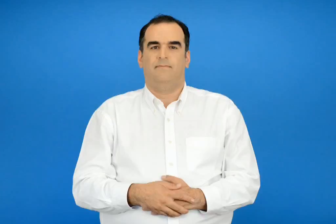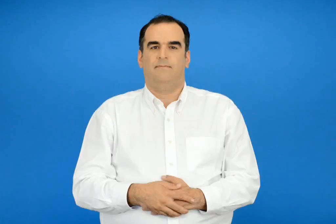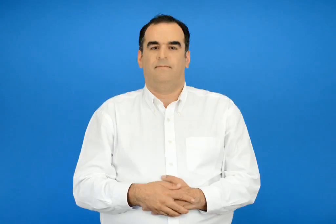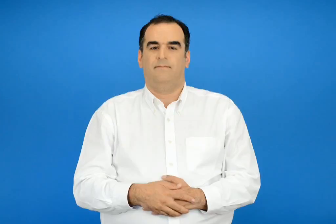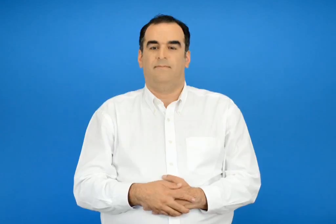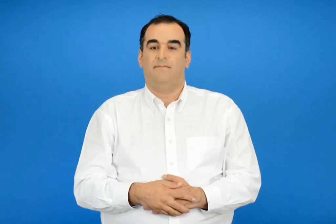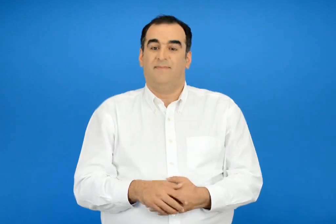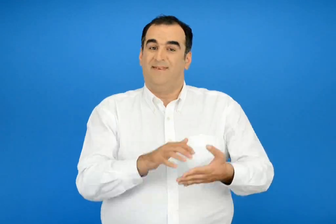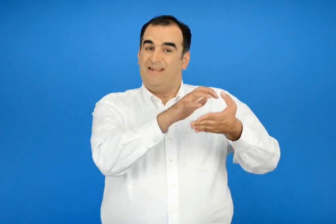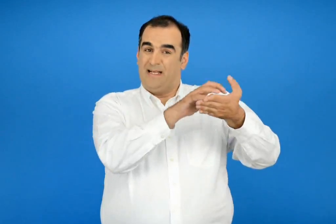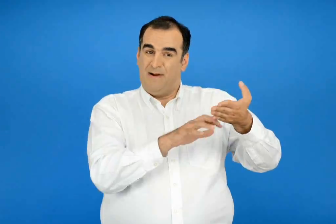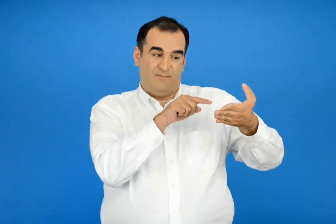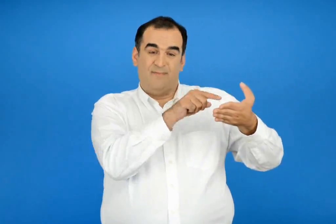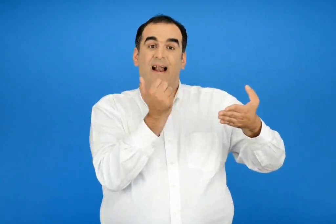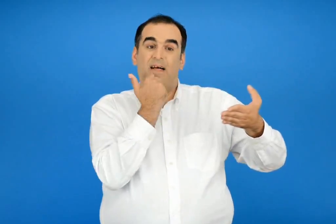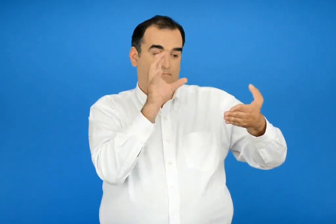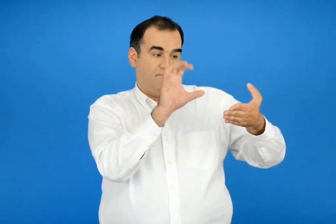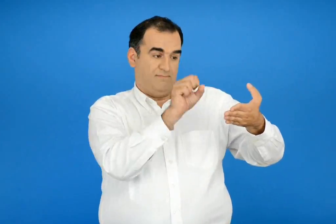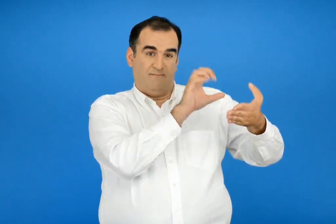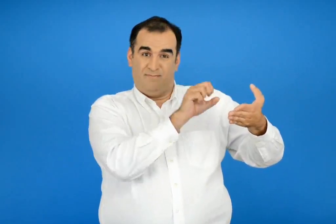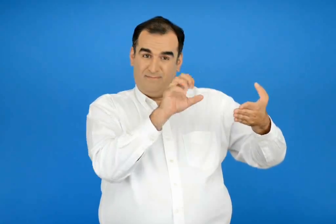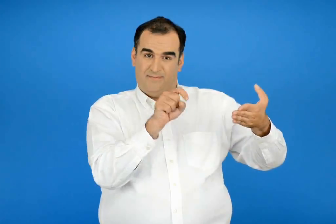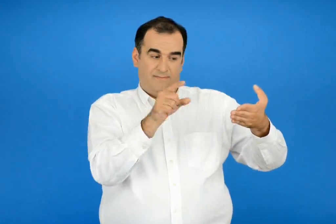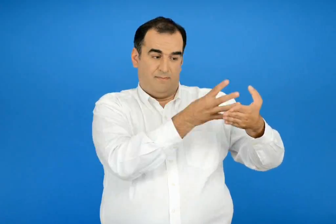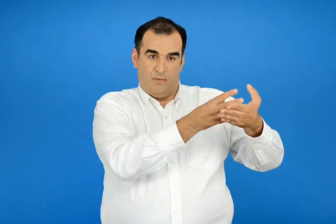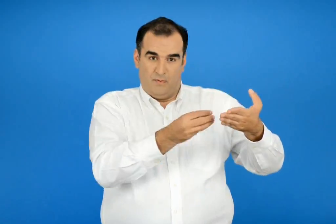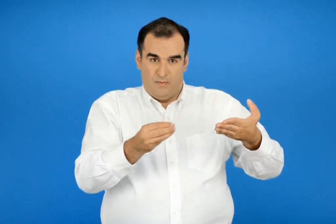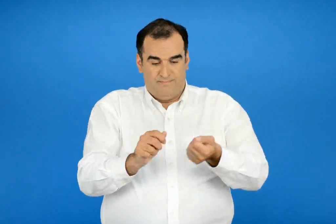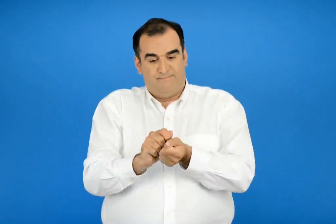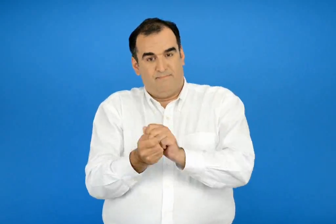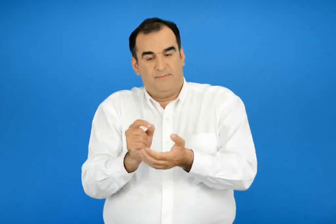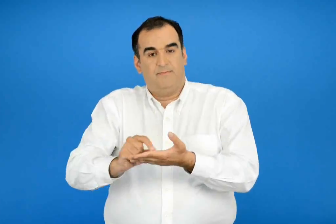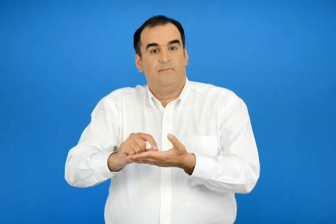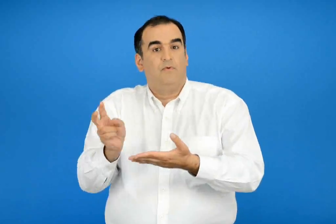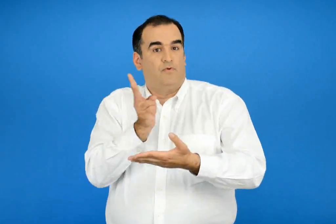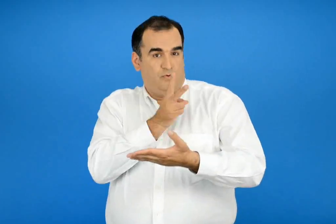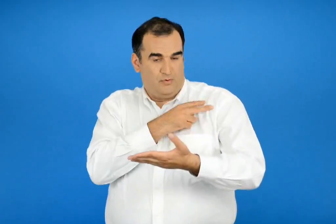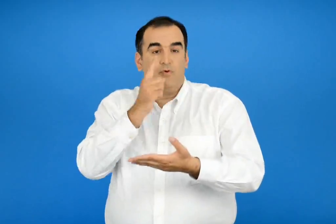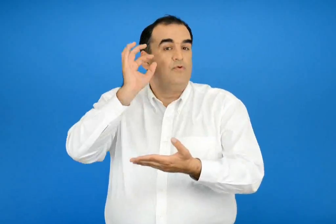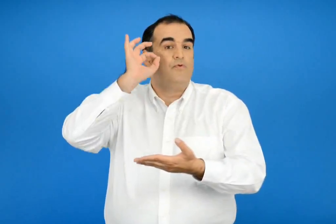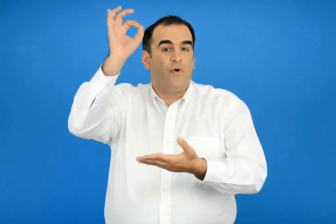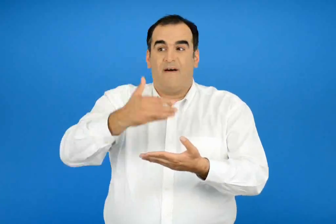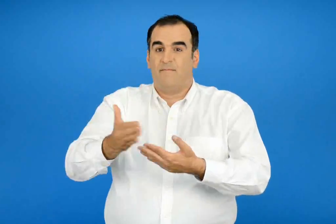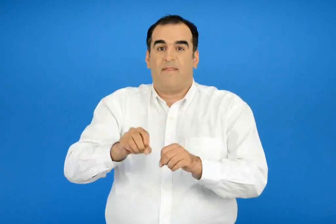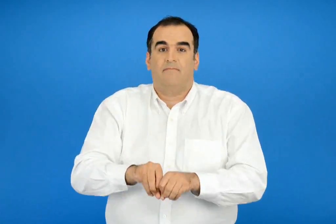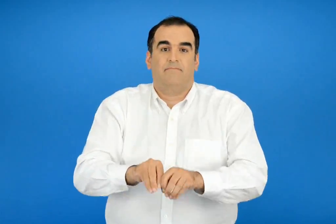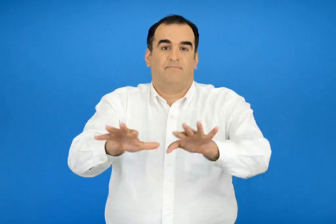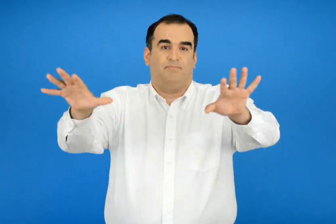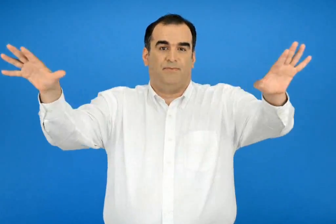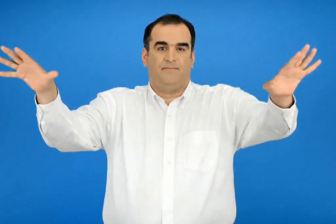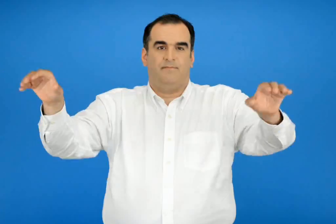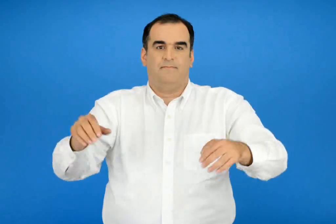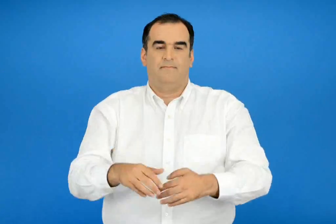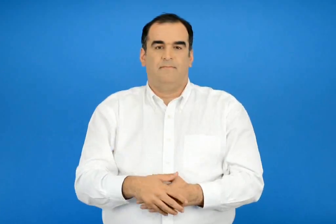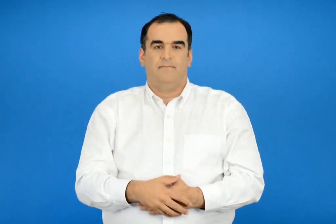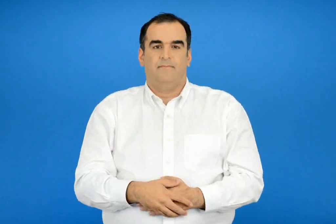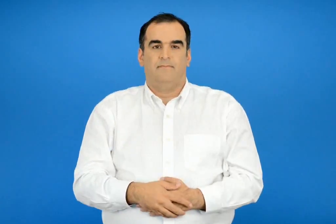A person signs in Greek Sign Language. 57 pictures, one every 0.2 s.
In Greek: βρες τα και αντίγραψε το κείμενο διορθωμένο ώστε να μπορεί να δημοσιευτεί στην εφημερίδα
